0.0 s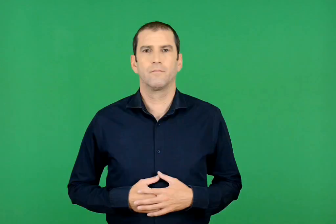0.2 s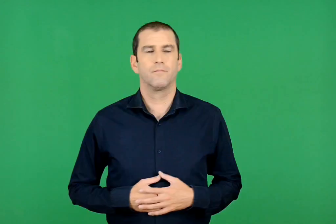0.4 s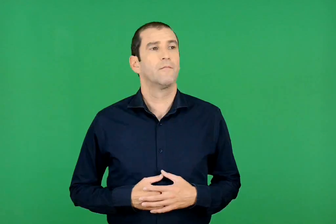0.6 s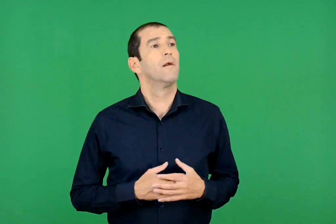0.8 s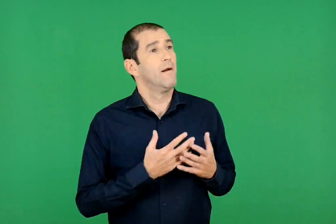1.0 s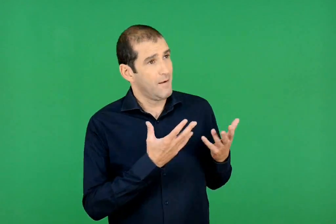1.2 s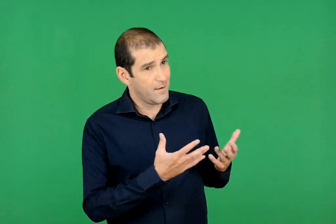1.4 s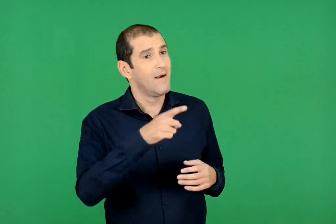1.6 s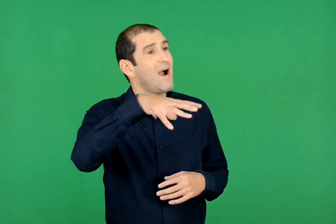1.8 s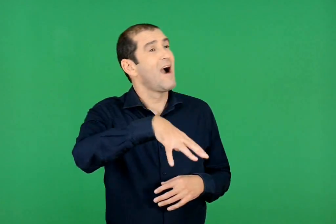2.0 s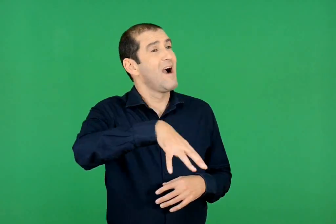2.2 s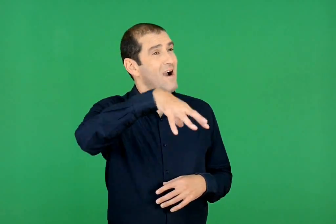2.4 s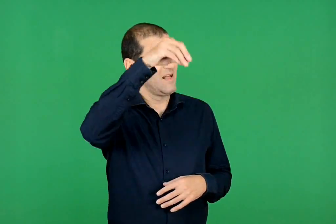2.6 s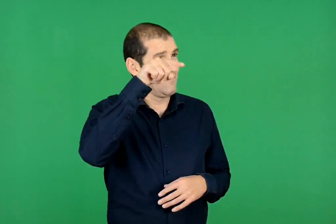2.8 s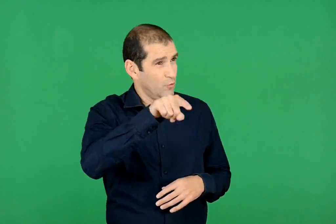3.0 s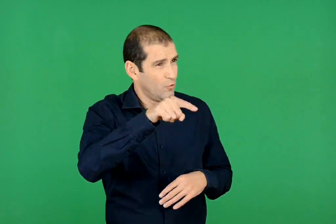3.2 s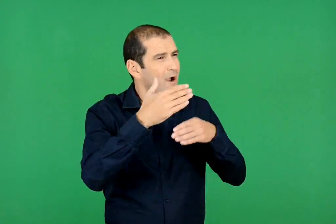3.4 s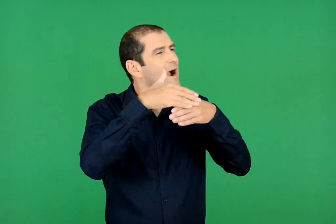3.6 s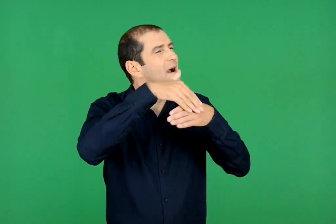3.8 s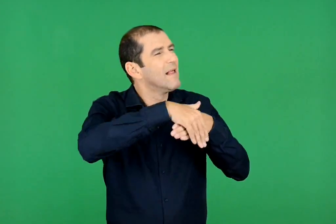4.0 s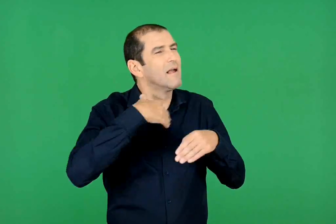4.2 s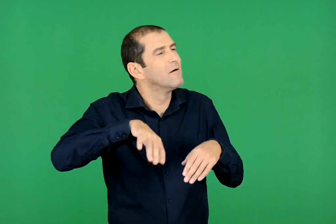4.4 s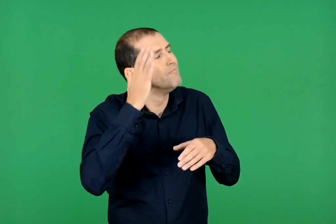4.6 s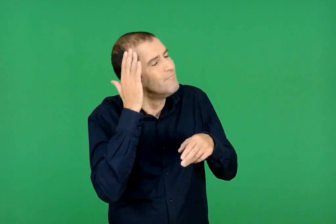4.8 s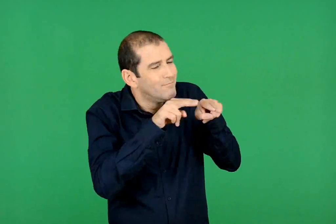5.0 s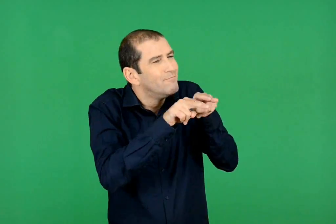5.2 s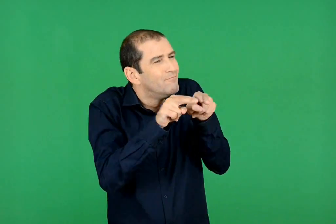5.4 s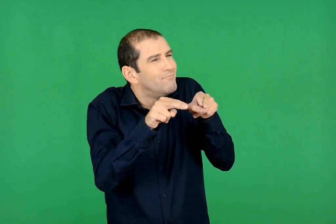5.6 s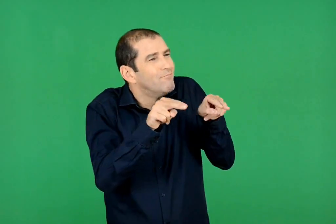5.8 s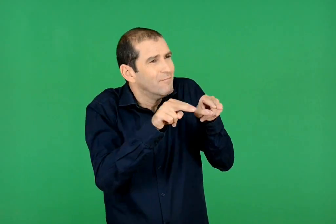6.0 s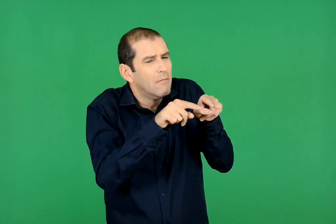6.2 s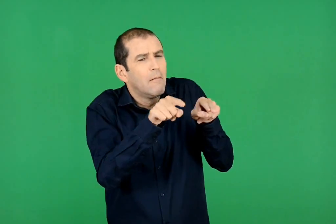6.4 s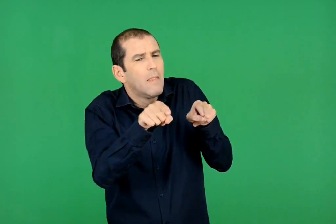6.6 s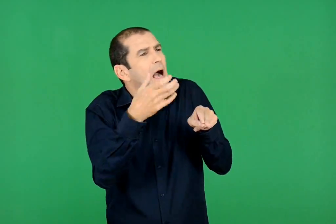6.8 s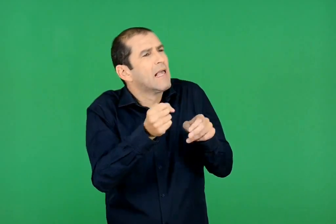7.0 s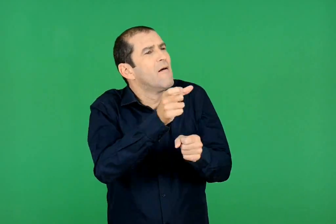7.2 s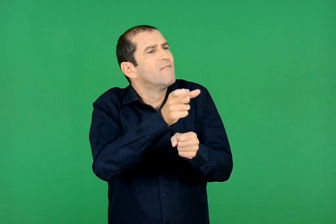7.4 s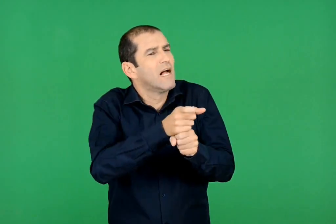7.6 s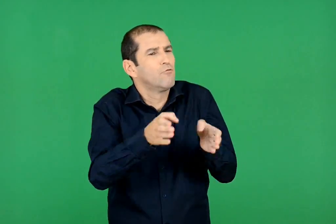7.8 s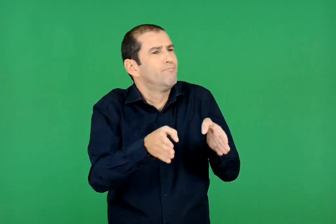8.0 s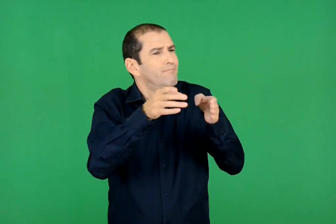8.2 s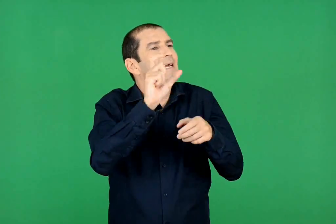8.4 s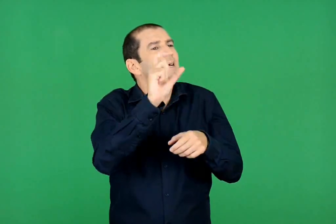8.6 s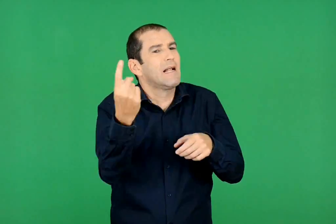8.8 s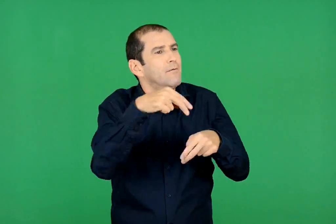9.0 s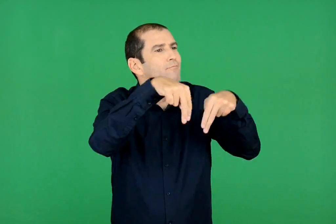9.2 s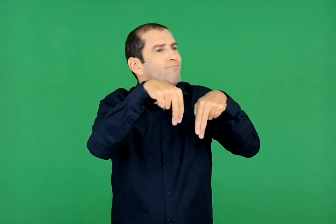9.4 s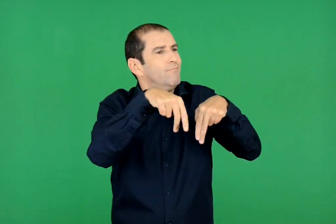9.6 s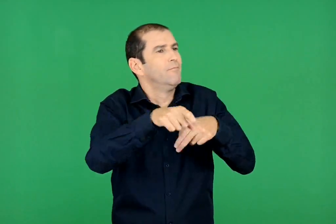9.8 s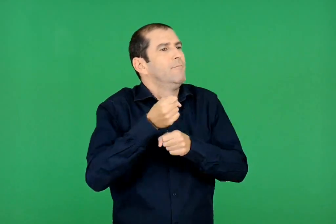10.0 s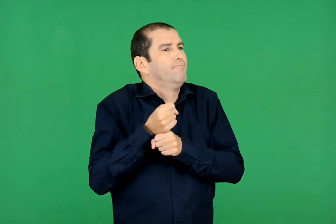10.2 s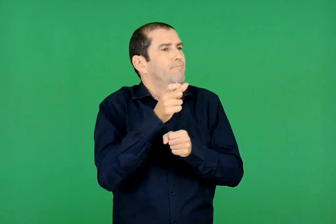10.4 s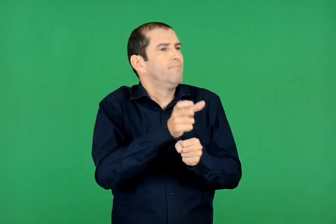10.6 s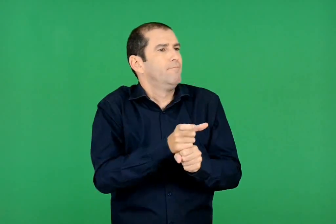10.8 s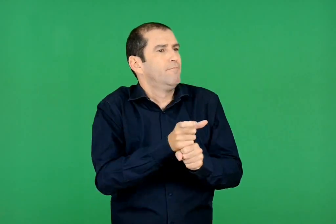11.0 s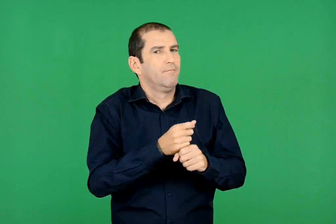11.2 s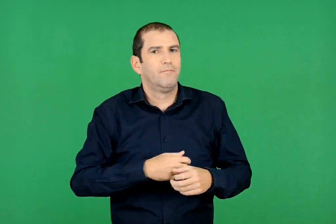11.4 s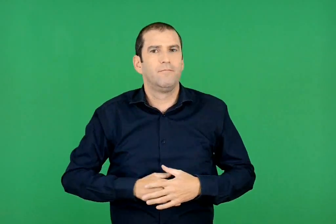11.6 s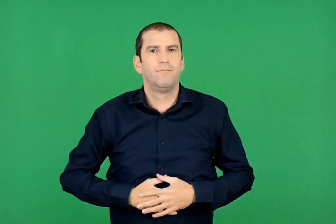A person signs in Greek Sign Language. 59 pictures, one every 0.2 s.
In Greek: να πάνω στο λυκαβηττό , που κουρνιάζουμε τη νύχτα , ήρθαν εκεί κοντά στο φυλάκιο ιταλοί και φυλάνε
